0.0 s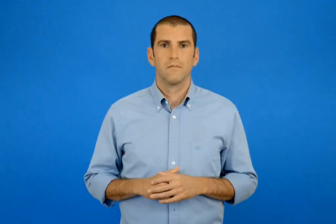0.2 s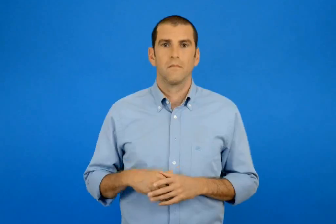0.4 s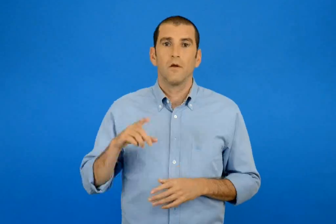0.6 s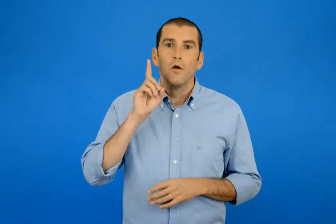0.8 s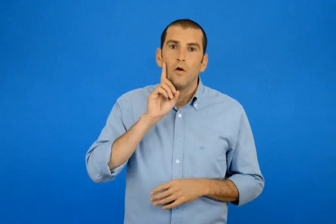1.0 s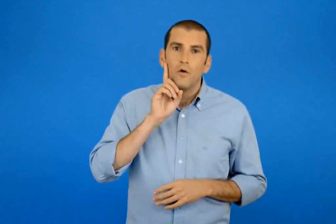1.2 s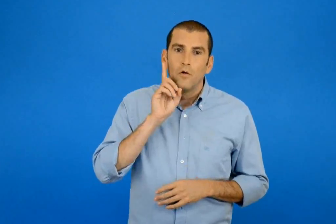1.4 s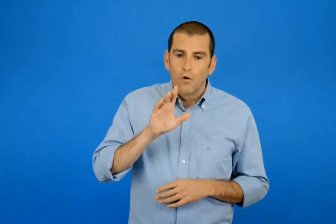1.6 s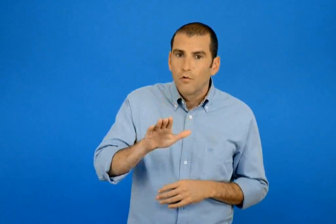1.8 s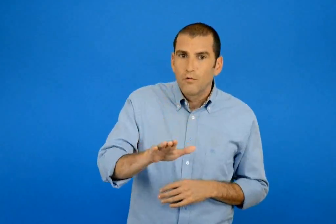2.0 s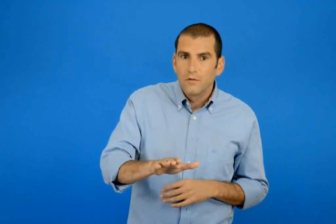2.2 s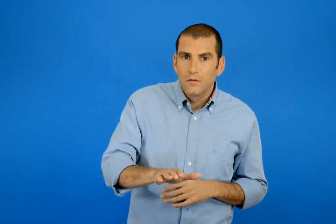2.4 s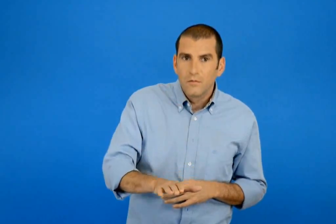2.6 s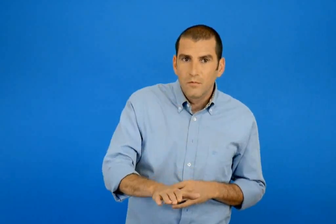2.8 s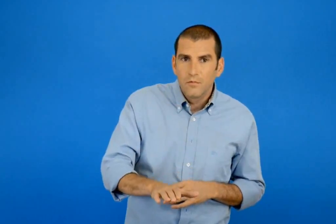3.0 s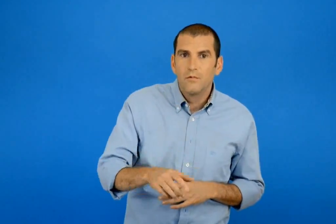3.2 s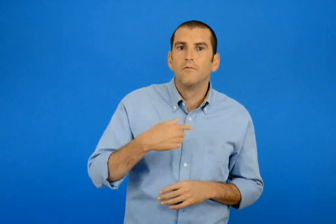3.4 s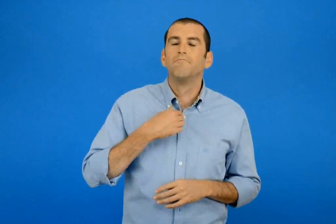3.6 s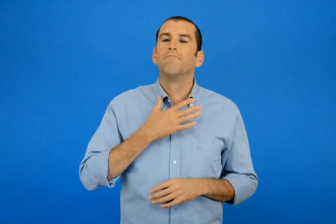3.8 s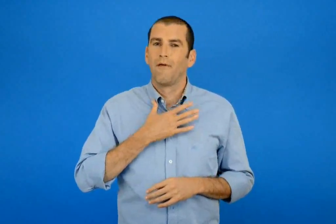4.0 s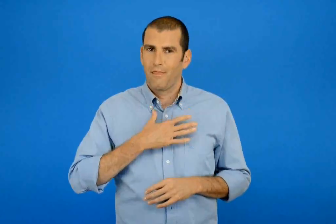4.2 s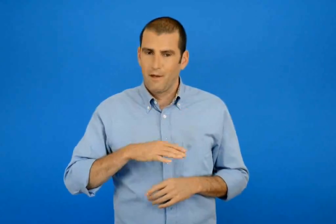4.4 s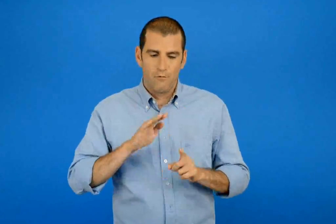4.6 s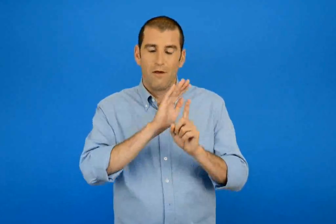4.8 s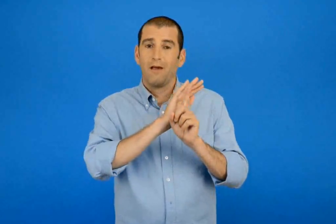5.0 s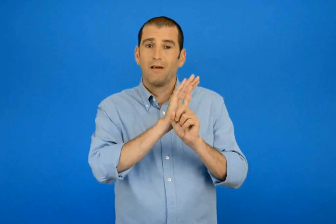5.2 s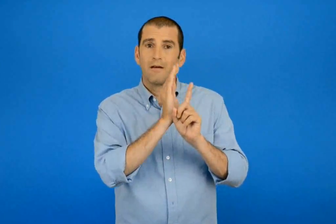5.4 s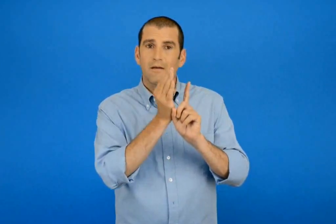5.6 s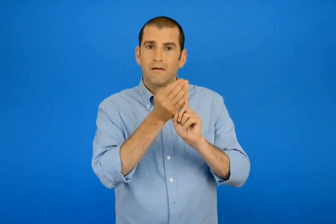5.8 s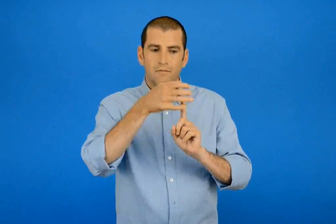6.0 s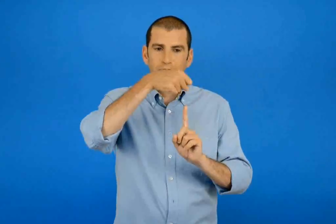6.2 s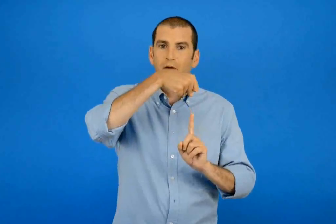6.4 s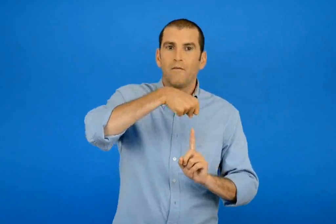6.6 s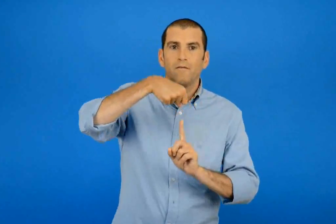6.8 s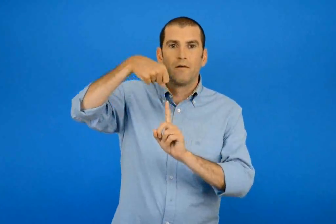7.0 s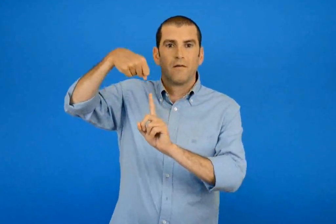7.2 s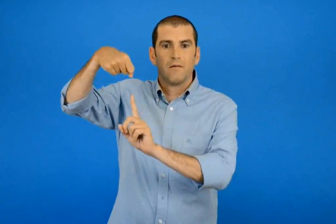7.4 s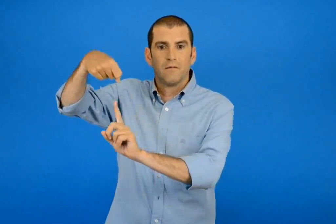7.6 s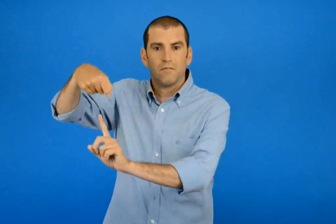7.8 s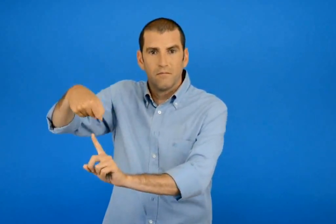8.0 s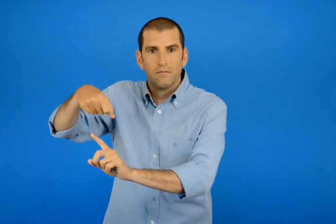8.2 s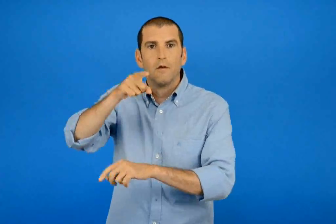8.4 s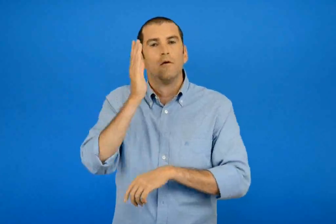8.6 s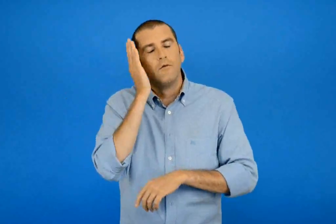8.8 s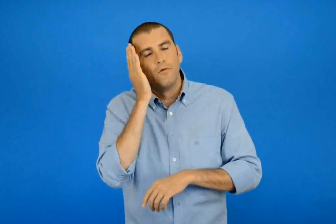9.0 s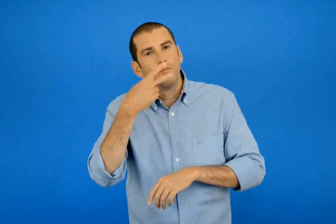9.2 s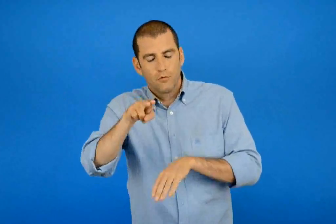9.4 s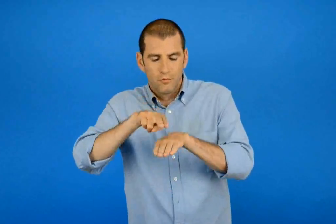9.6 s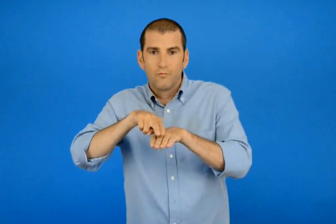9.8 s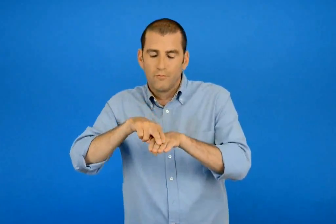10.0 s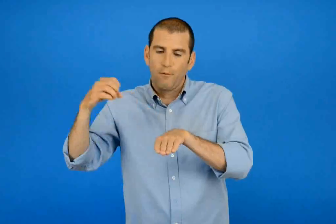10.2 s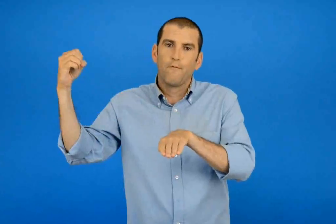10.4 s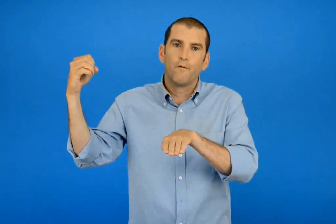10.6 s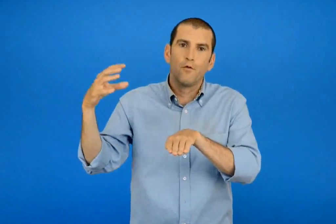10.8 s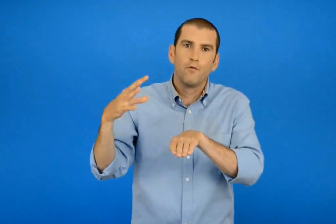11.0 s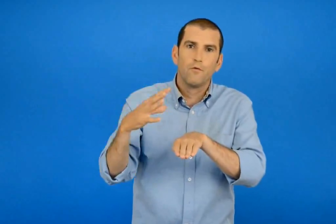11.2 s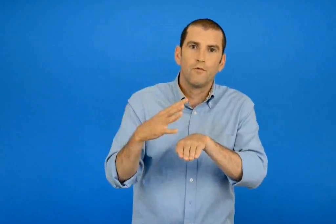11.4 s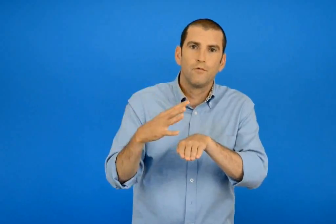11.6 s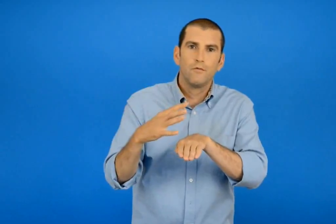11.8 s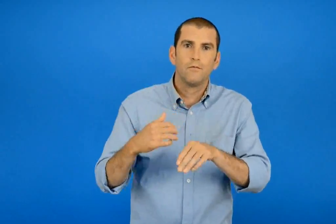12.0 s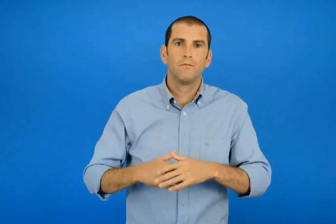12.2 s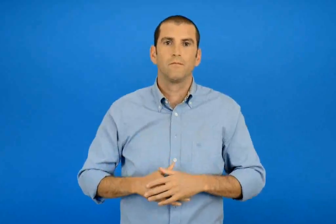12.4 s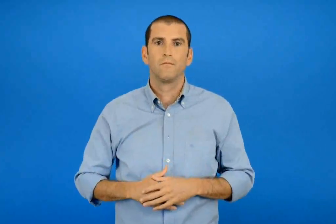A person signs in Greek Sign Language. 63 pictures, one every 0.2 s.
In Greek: κοριτσάκι μου θέλω να σου φέρω τα φανάρακια των κρίνων να σου φέγγουν τον υπνο σου
